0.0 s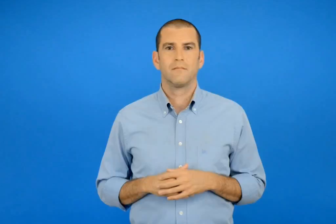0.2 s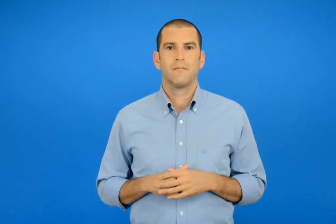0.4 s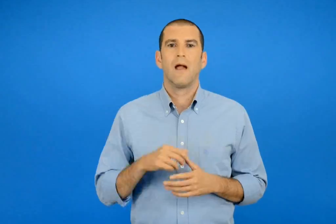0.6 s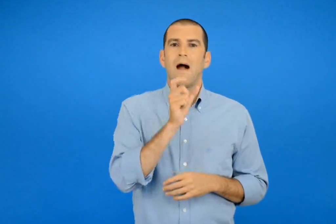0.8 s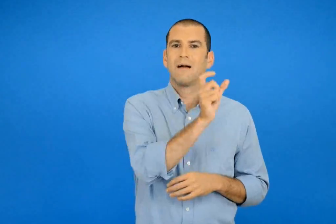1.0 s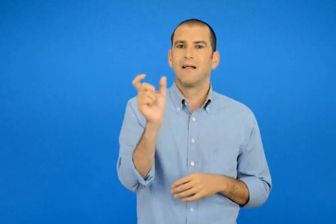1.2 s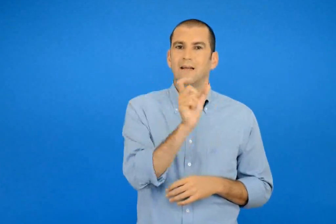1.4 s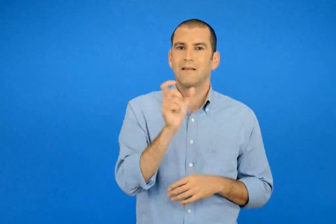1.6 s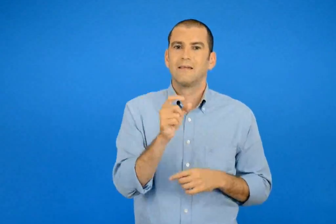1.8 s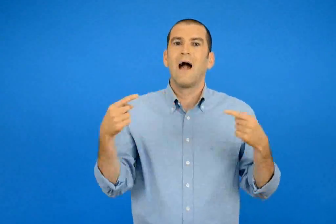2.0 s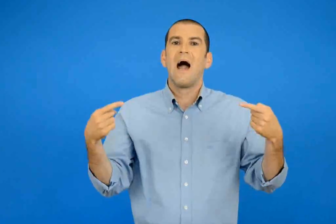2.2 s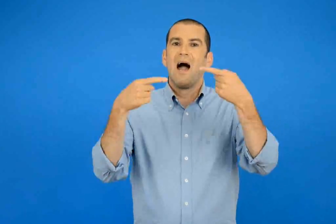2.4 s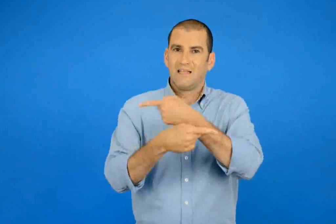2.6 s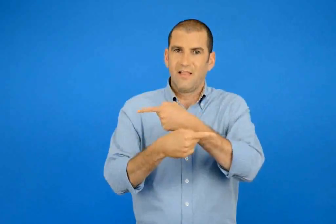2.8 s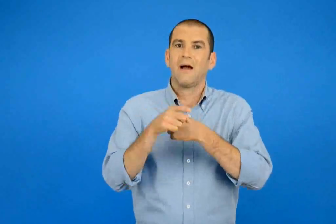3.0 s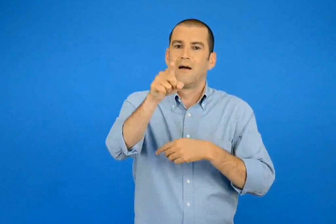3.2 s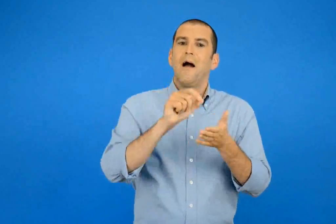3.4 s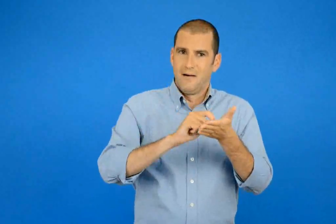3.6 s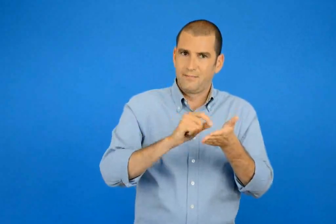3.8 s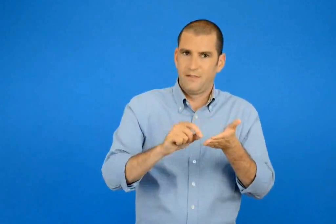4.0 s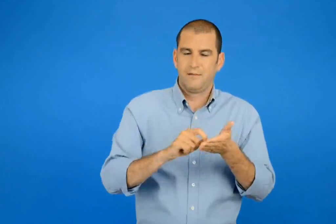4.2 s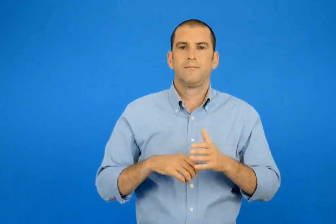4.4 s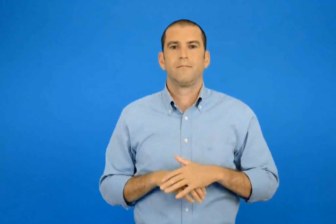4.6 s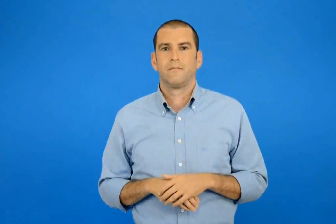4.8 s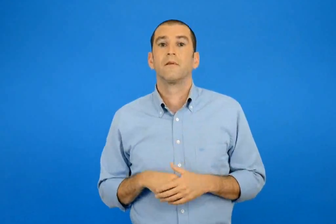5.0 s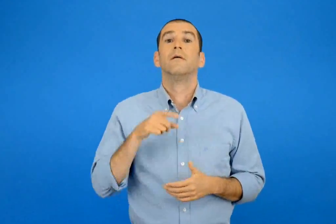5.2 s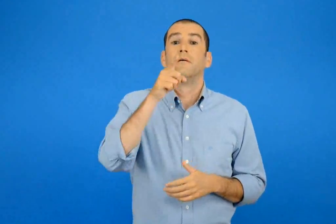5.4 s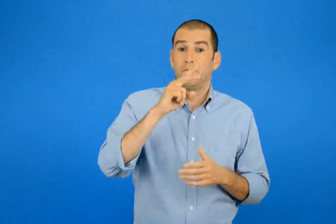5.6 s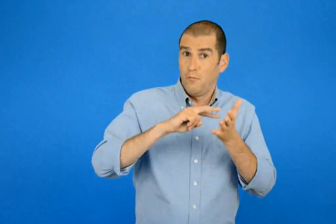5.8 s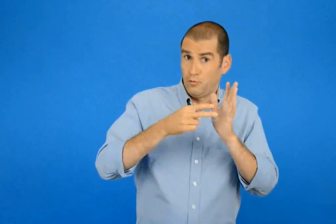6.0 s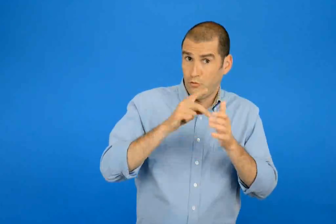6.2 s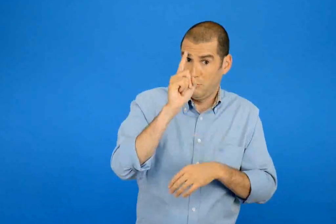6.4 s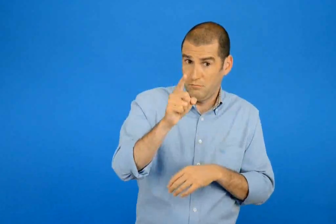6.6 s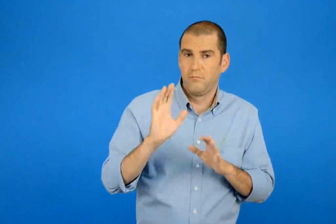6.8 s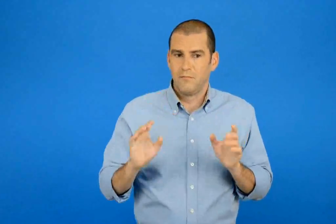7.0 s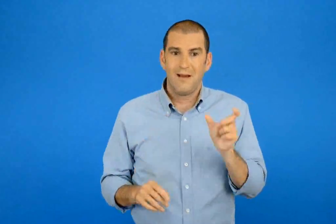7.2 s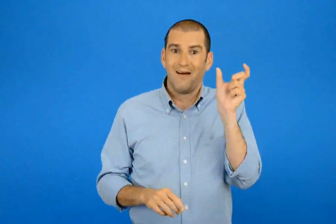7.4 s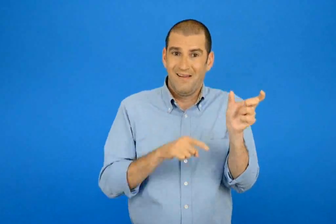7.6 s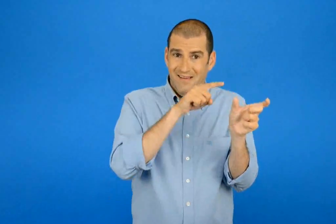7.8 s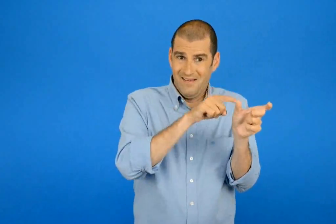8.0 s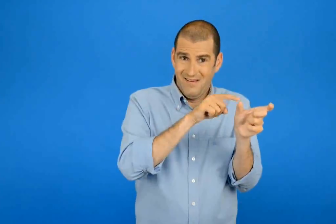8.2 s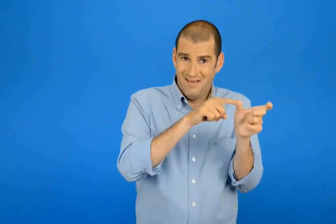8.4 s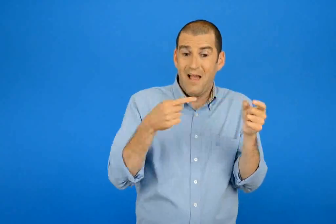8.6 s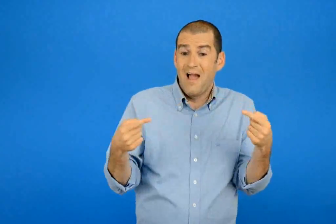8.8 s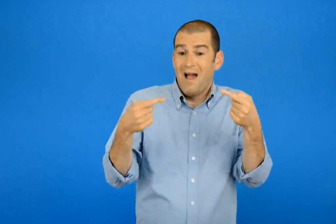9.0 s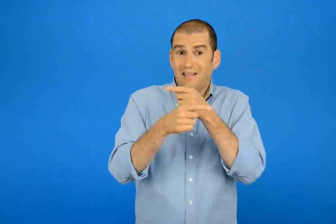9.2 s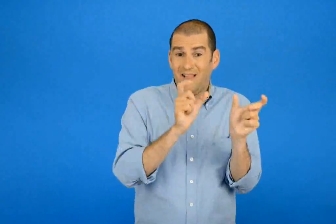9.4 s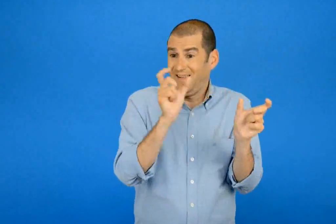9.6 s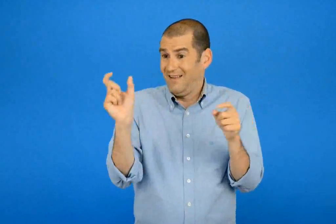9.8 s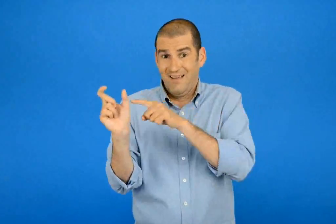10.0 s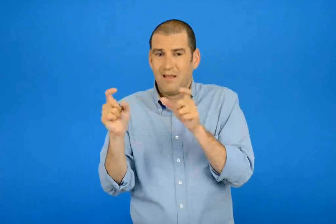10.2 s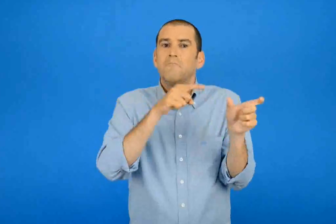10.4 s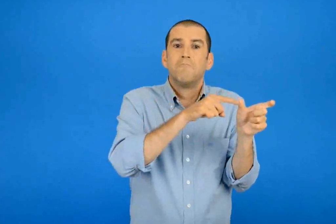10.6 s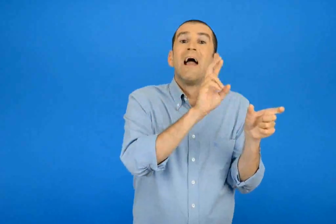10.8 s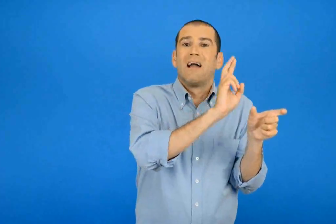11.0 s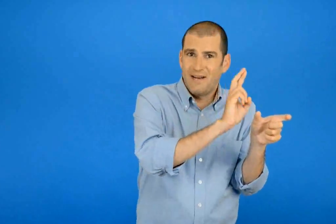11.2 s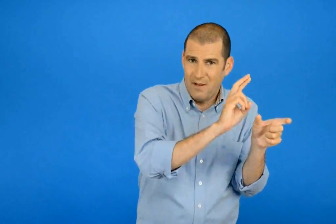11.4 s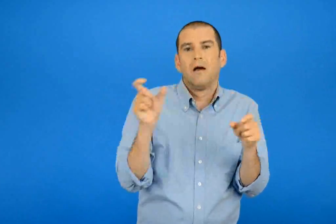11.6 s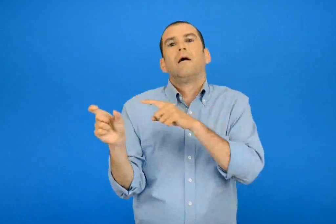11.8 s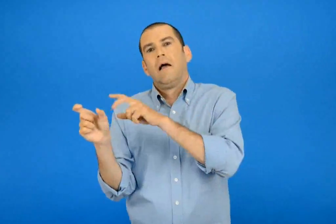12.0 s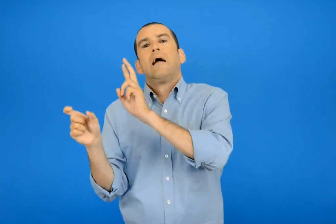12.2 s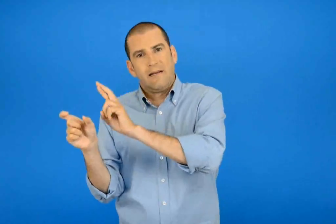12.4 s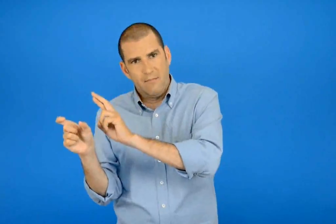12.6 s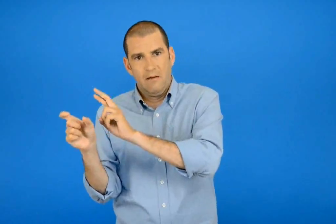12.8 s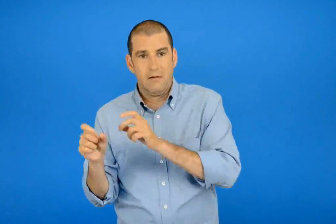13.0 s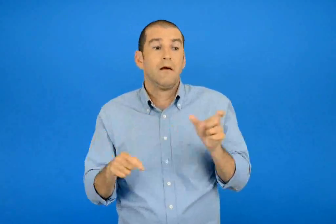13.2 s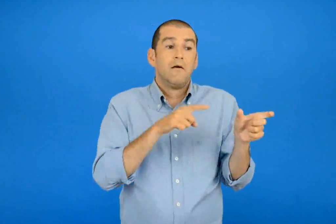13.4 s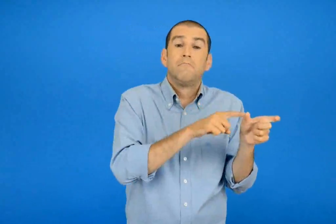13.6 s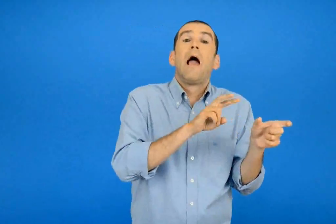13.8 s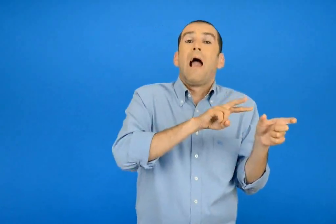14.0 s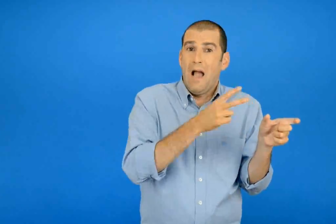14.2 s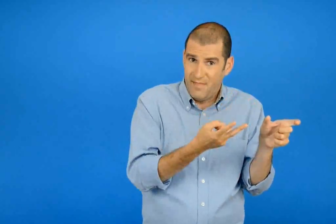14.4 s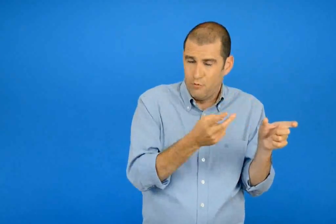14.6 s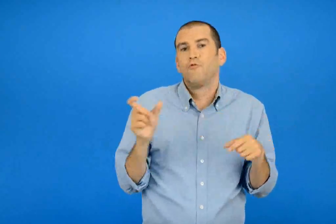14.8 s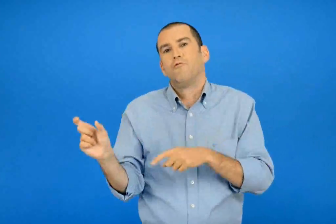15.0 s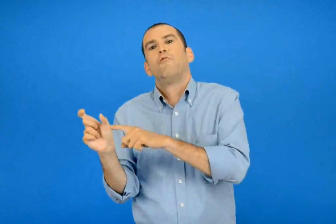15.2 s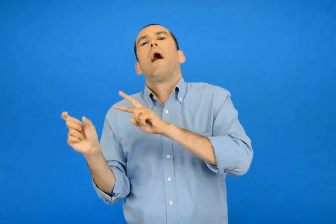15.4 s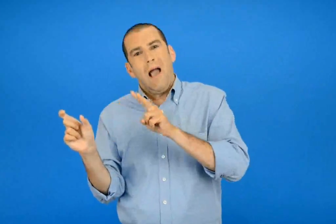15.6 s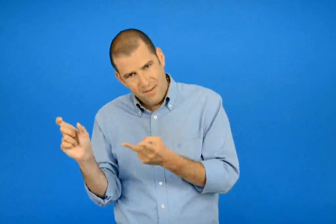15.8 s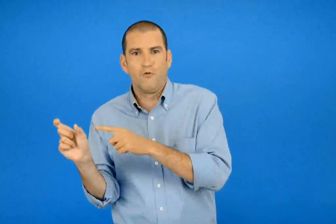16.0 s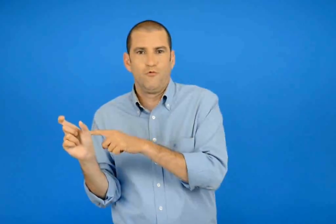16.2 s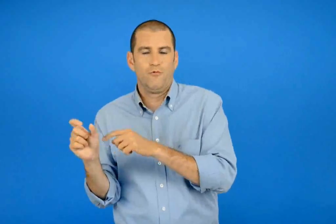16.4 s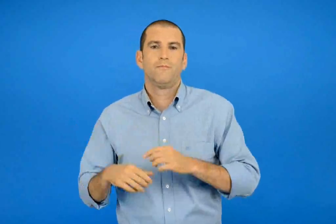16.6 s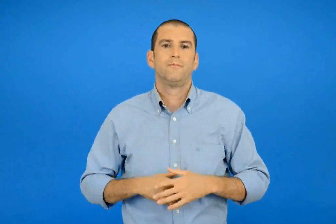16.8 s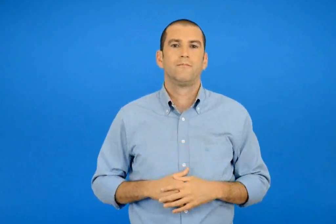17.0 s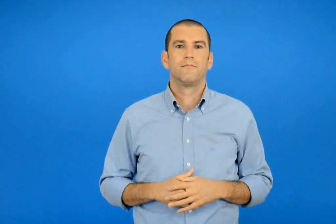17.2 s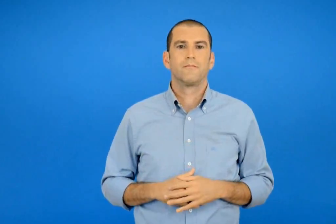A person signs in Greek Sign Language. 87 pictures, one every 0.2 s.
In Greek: γράψε τα αντίθετα όμως πρόσεξε το αντίθετο πρέπει να είναι ρήμα η επίθετο όπως η λέξη που δίνεται
